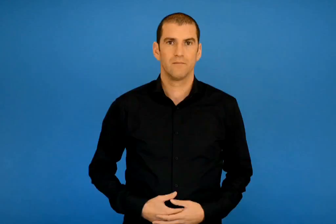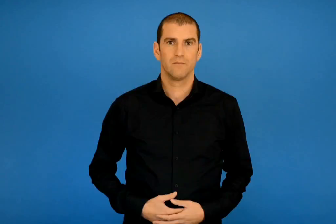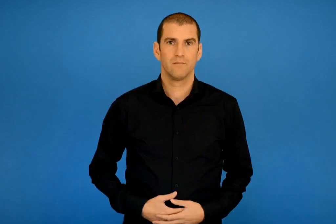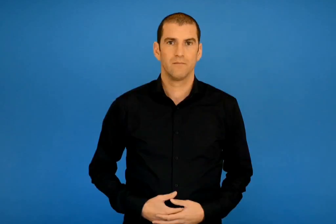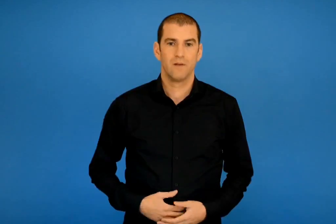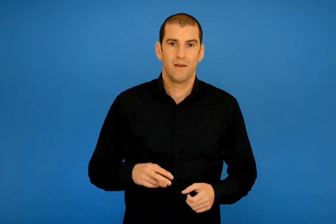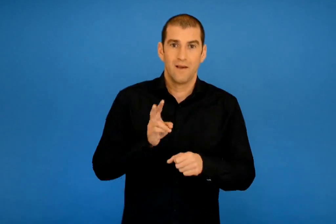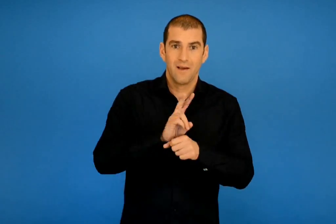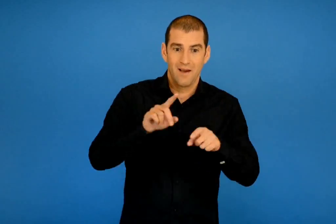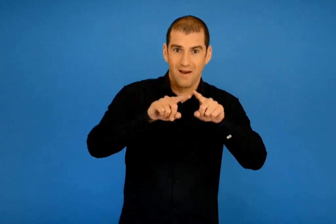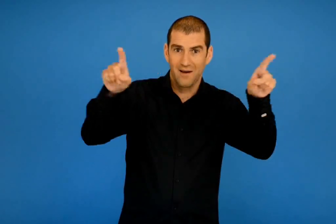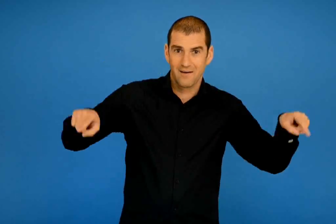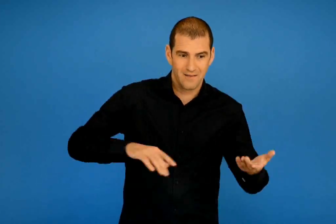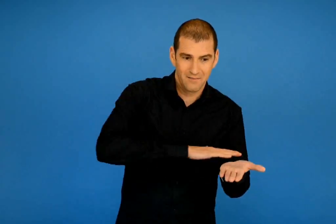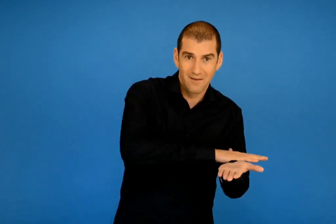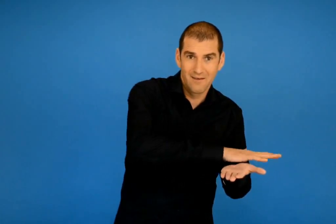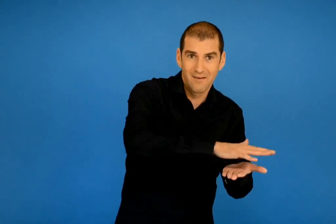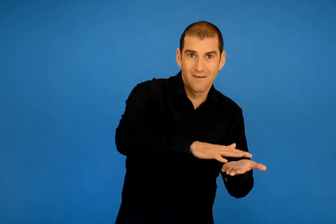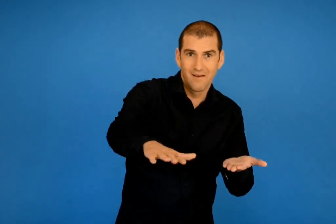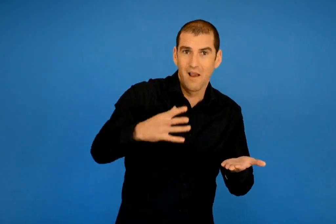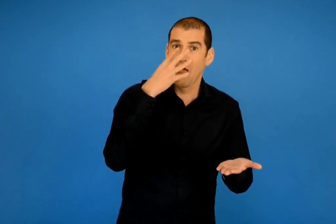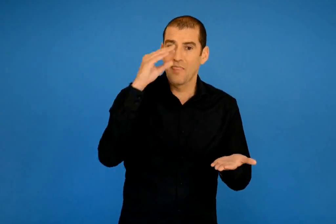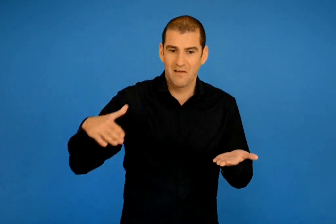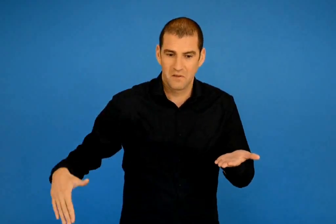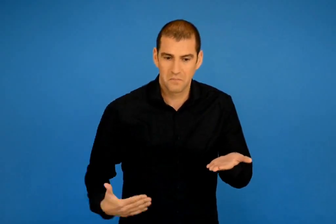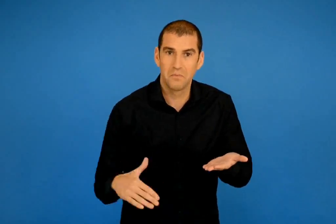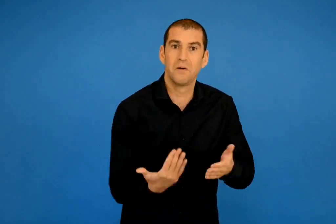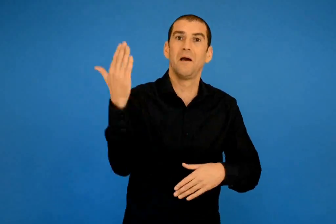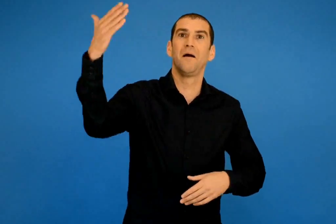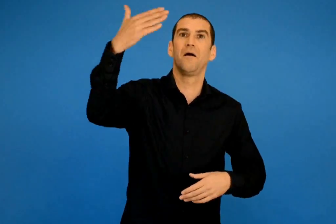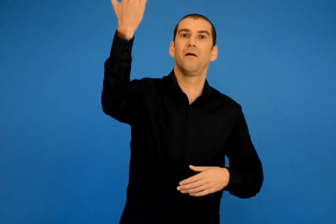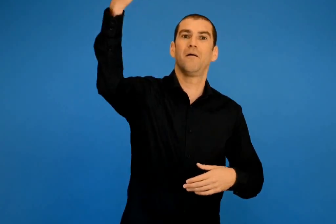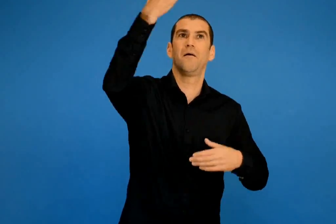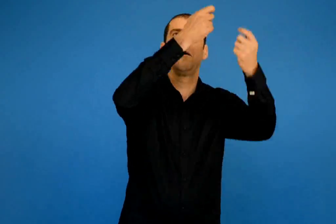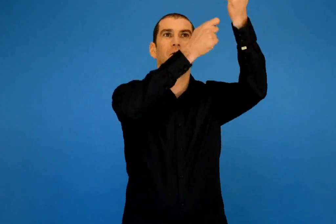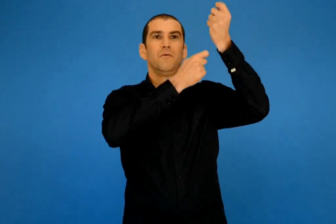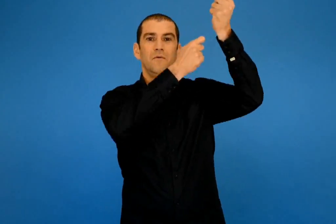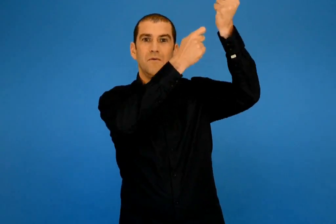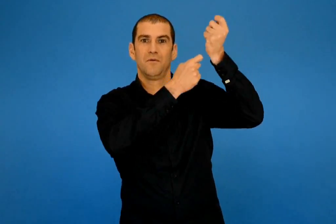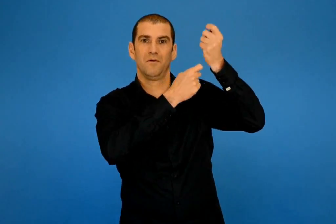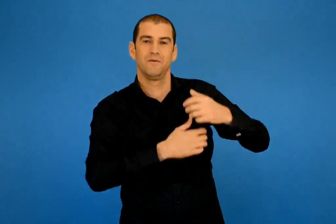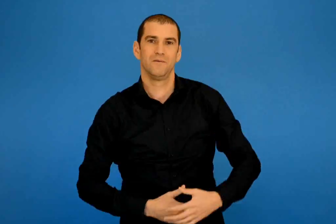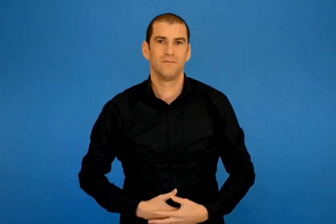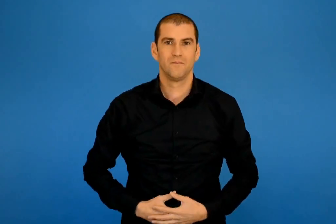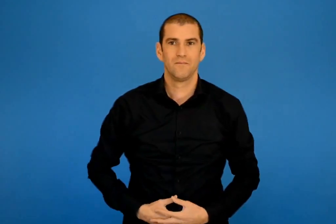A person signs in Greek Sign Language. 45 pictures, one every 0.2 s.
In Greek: τα δελφίνια στο χαρτί του νερού χαρταετοί
